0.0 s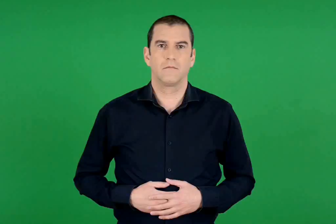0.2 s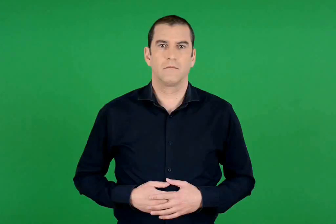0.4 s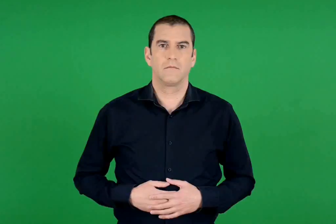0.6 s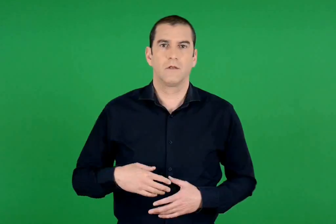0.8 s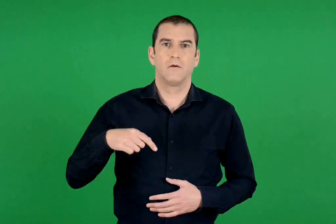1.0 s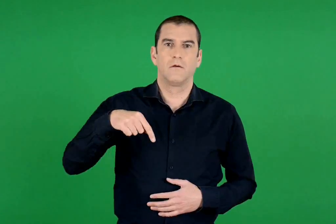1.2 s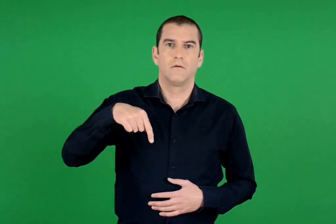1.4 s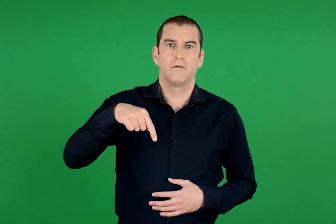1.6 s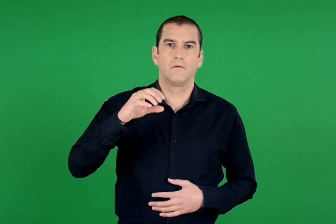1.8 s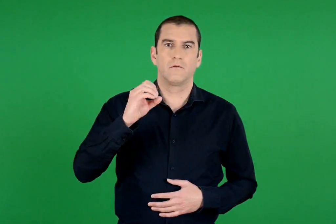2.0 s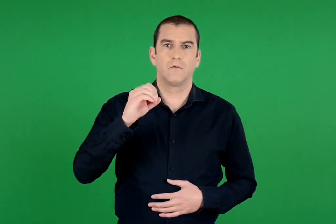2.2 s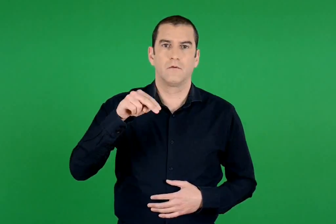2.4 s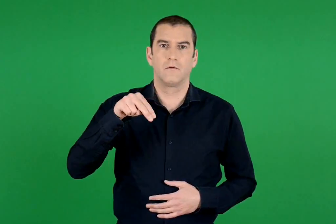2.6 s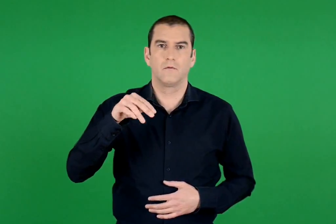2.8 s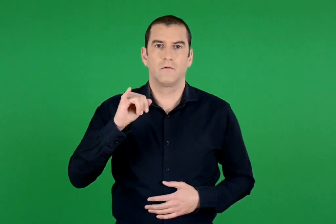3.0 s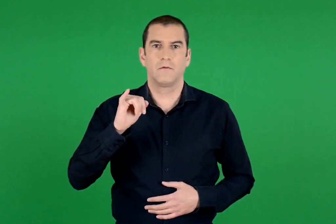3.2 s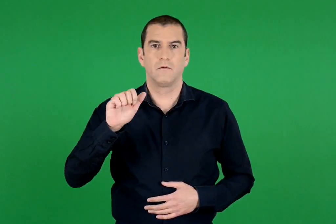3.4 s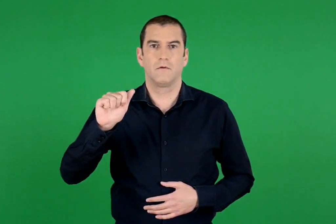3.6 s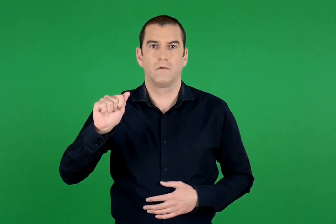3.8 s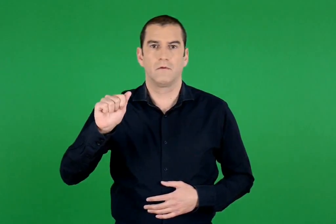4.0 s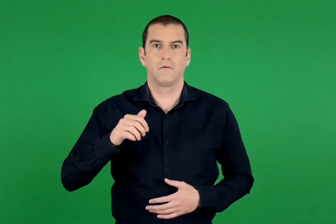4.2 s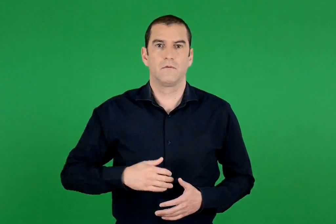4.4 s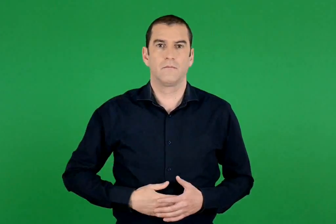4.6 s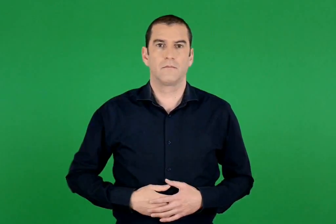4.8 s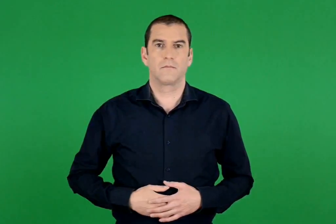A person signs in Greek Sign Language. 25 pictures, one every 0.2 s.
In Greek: τόνια
